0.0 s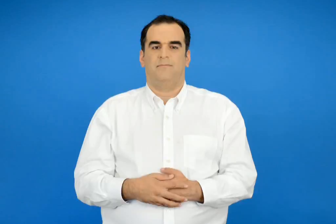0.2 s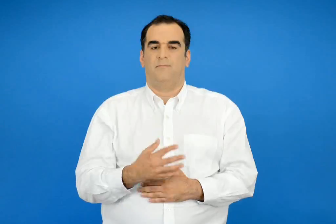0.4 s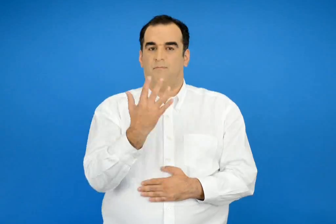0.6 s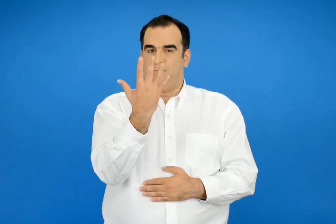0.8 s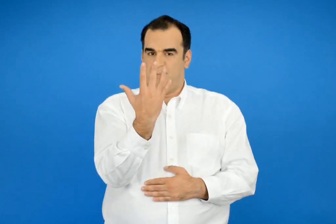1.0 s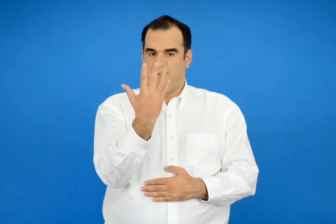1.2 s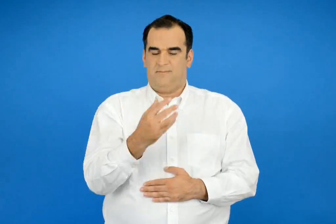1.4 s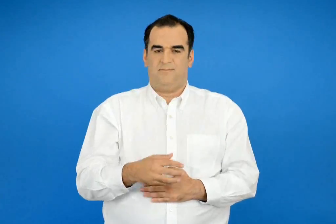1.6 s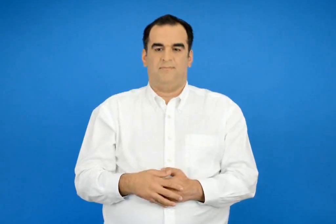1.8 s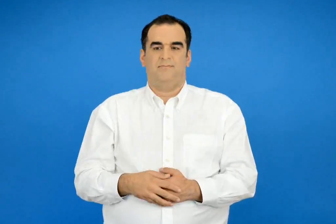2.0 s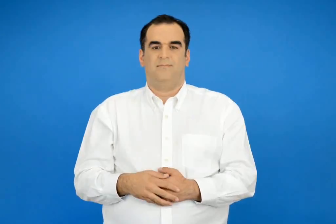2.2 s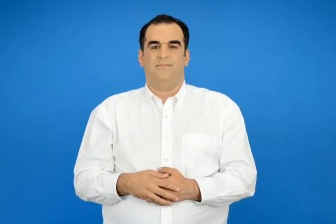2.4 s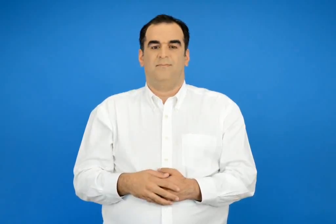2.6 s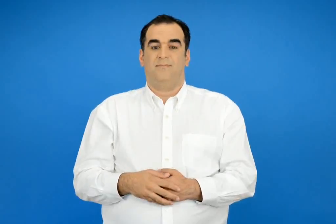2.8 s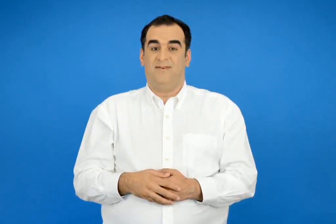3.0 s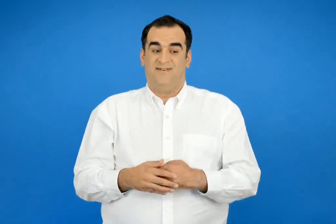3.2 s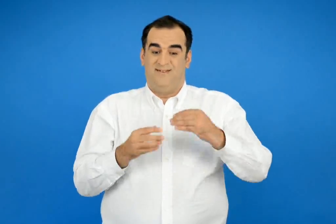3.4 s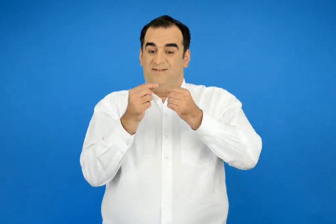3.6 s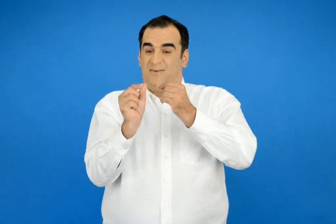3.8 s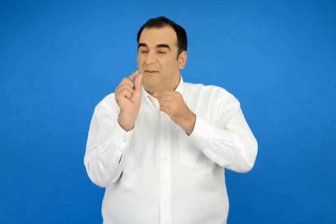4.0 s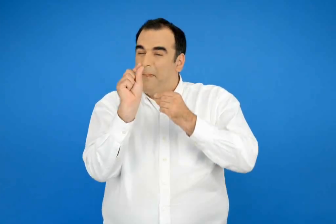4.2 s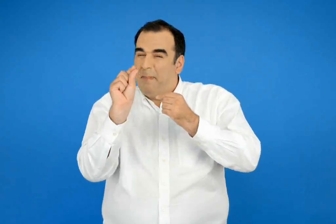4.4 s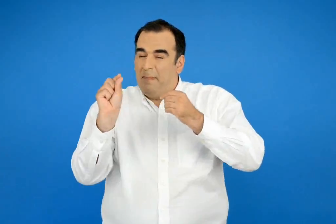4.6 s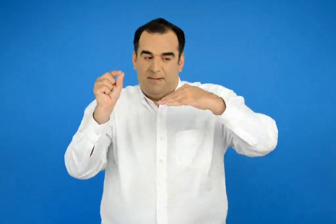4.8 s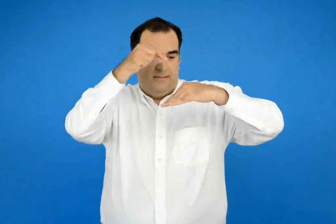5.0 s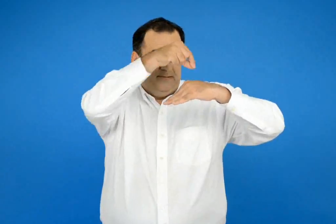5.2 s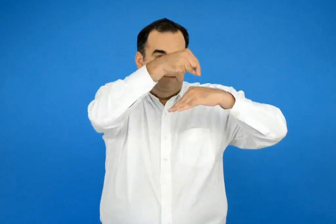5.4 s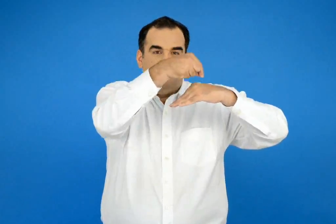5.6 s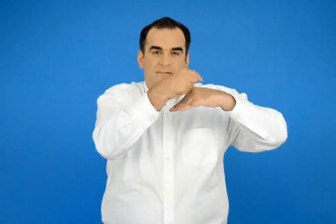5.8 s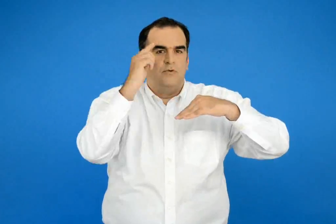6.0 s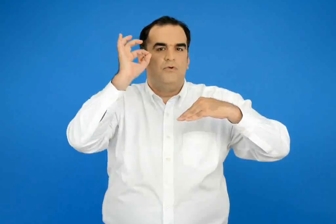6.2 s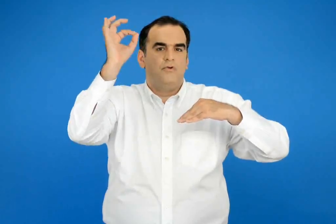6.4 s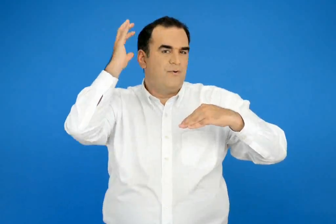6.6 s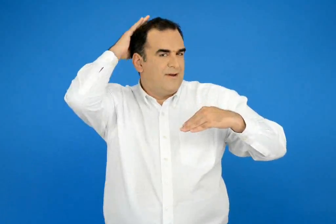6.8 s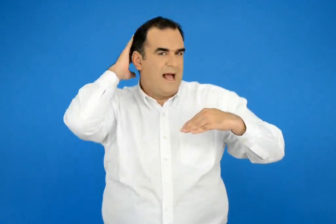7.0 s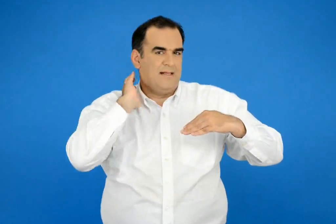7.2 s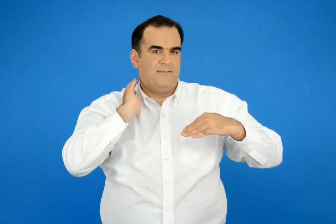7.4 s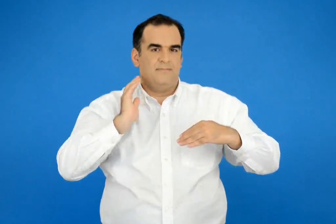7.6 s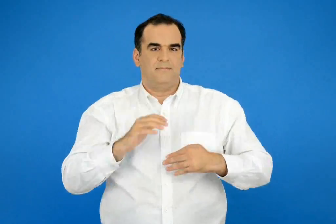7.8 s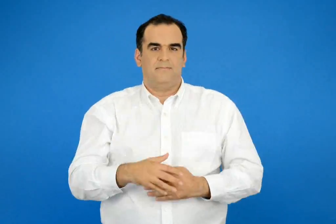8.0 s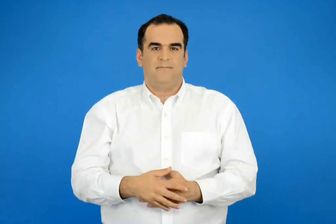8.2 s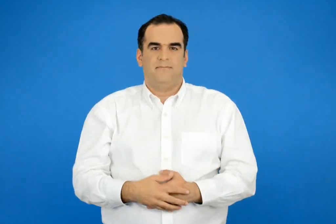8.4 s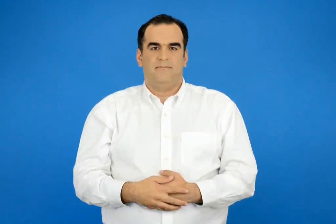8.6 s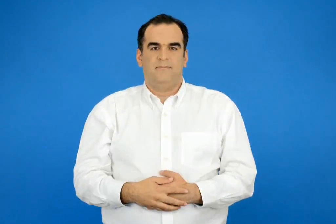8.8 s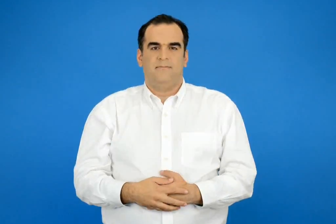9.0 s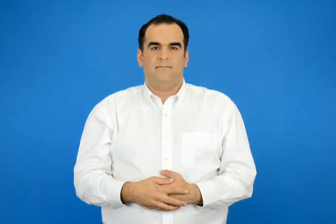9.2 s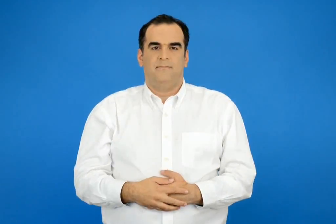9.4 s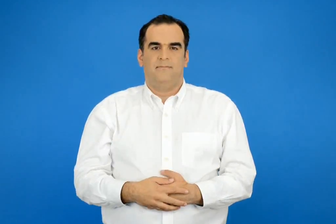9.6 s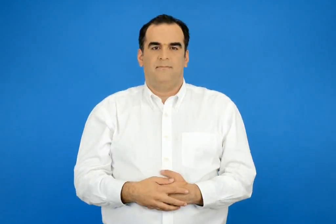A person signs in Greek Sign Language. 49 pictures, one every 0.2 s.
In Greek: 5 βάζετε δύο μισά σπίρτα για χαίτη
